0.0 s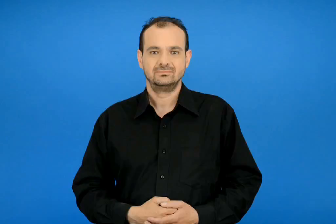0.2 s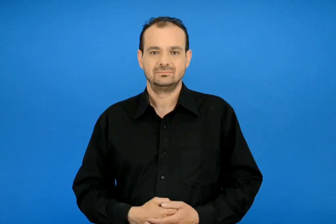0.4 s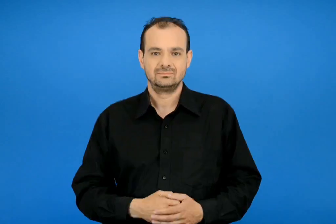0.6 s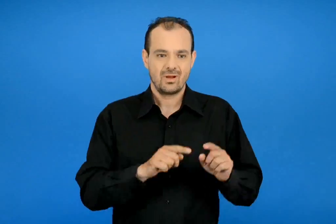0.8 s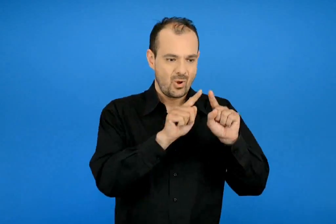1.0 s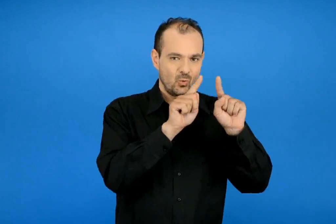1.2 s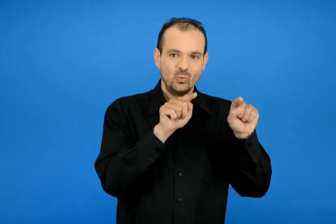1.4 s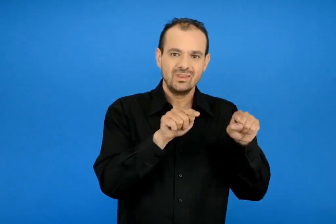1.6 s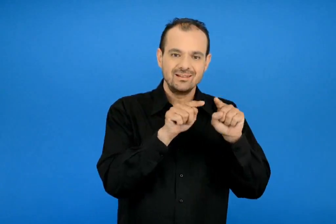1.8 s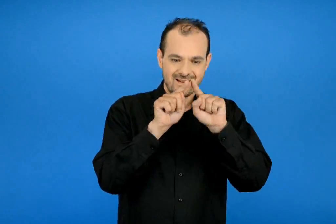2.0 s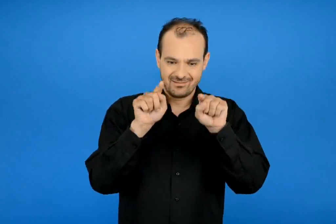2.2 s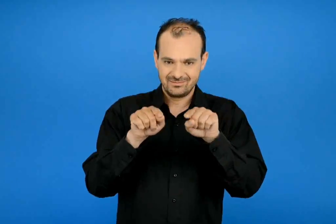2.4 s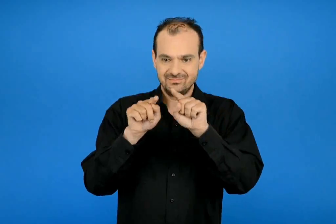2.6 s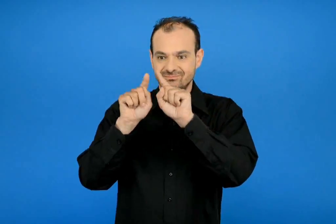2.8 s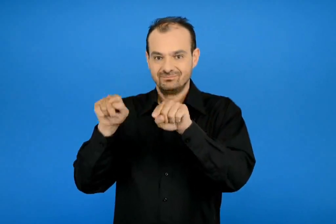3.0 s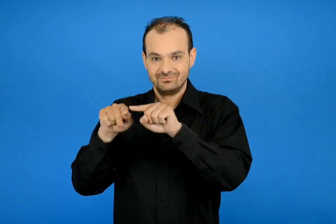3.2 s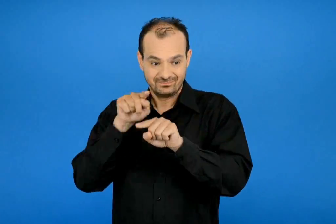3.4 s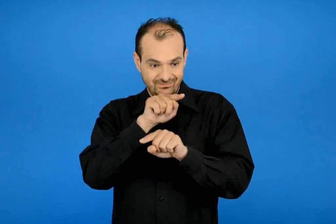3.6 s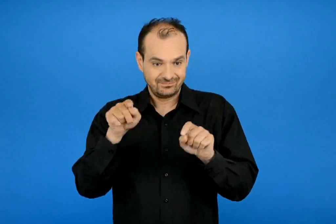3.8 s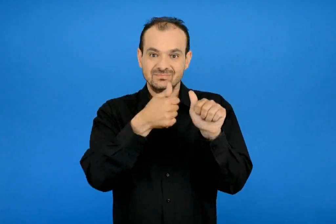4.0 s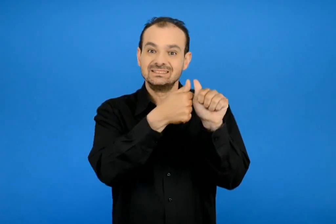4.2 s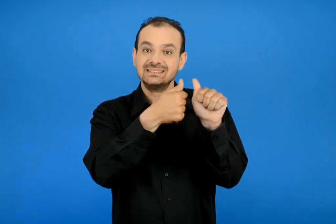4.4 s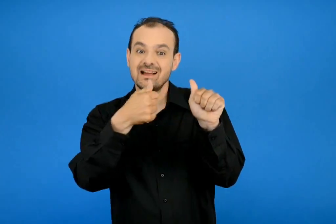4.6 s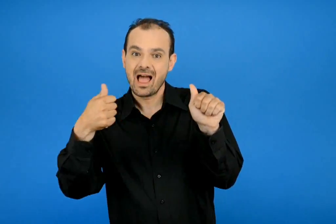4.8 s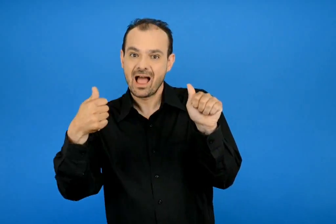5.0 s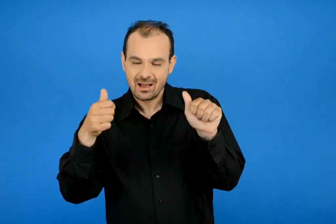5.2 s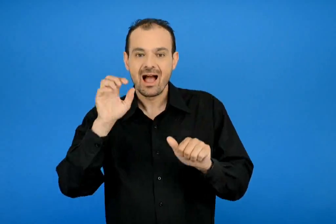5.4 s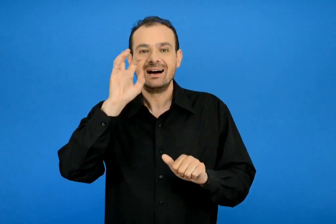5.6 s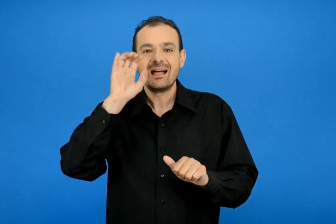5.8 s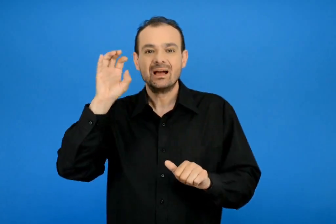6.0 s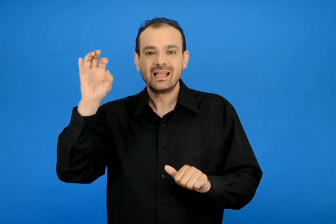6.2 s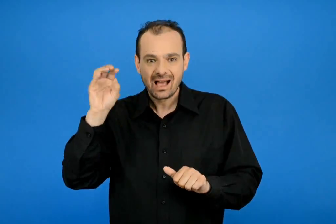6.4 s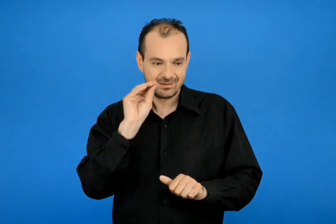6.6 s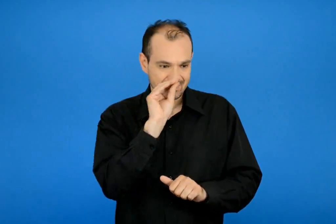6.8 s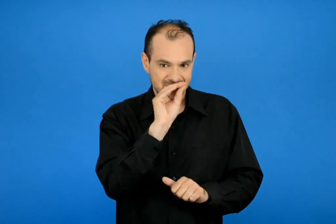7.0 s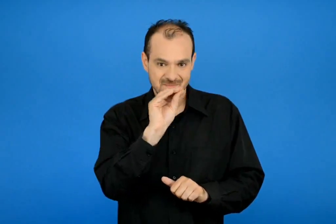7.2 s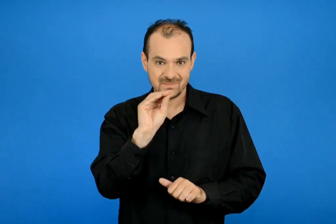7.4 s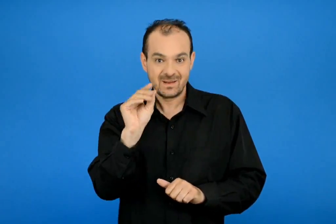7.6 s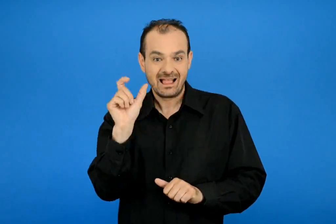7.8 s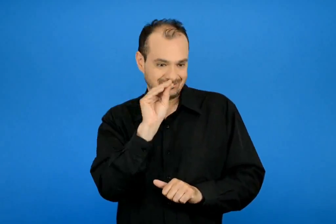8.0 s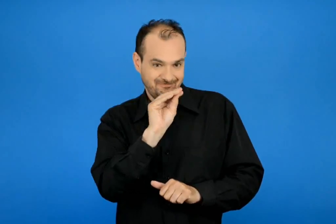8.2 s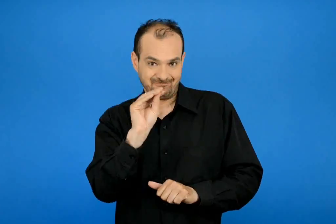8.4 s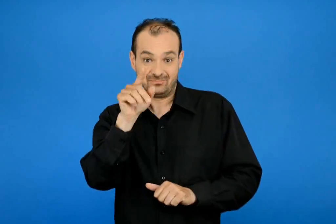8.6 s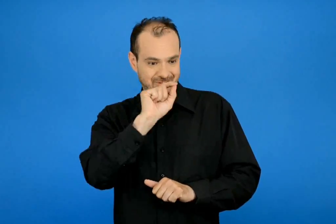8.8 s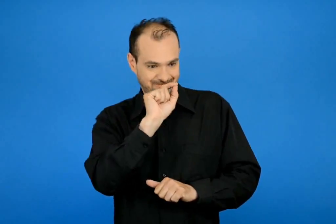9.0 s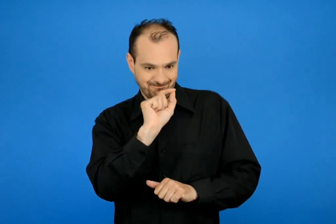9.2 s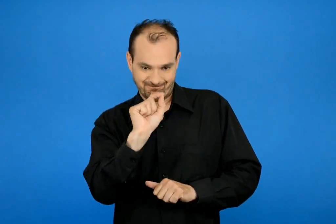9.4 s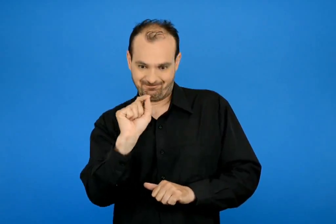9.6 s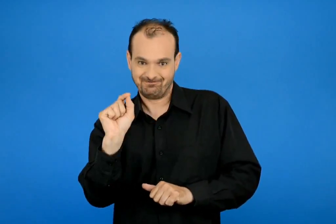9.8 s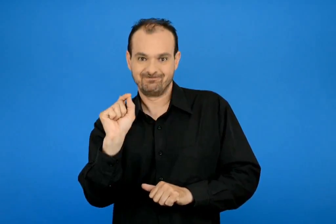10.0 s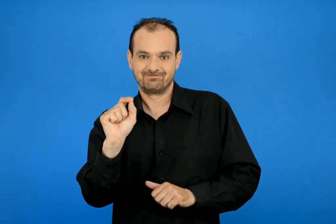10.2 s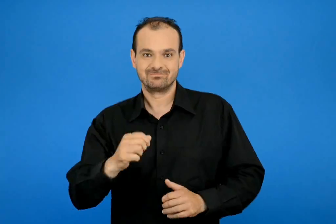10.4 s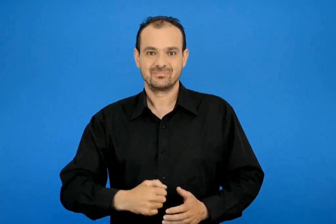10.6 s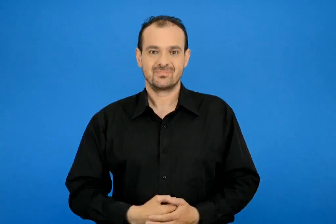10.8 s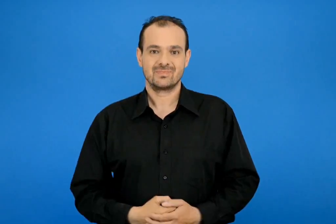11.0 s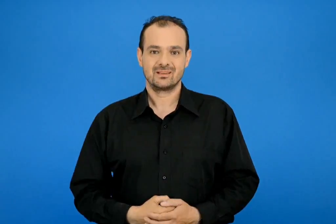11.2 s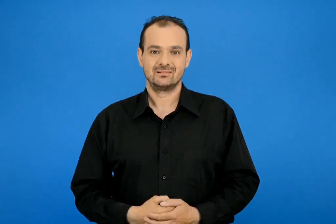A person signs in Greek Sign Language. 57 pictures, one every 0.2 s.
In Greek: γράψε στα κουτάκια με τη σειρά τα γράμματα της λέξης
